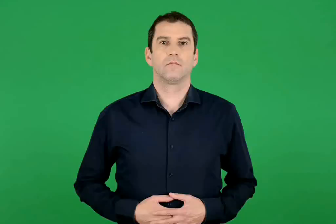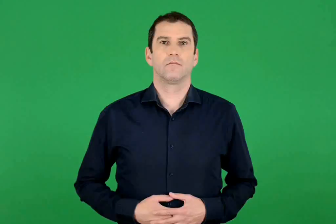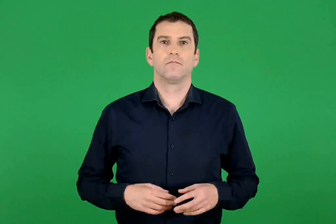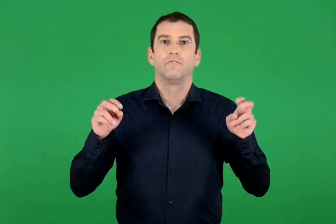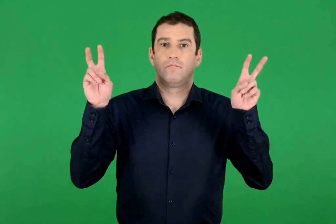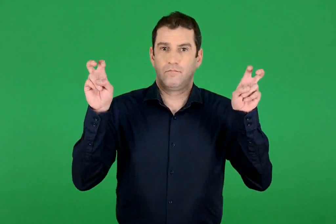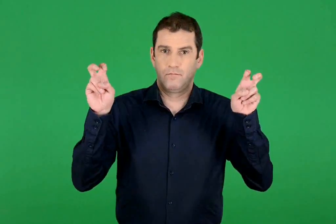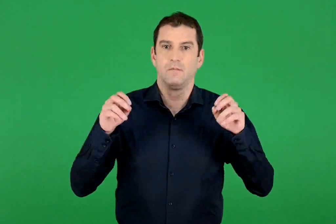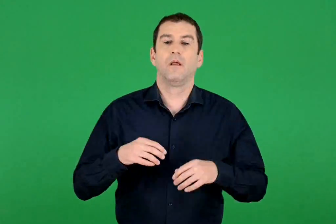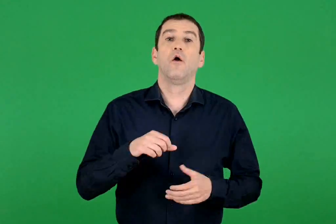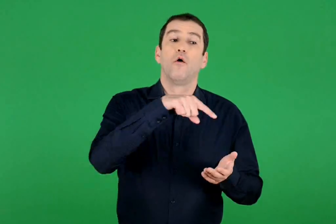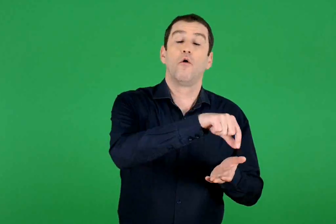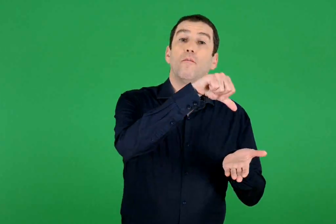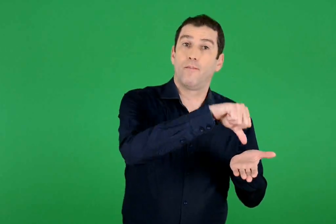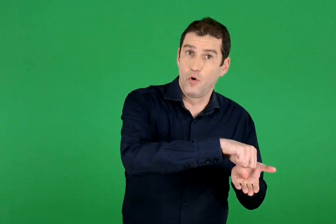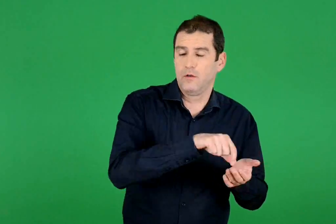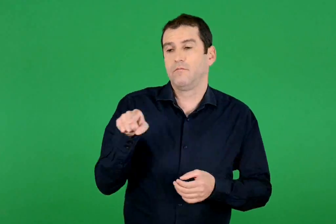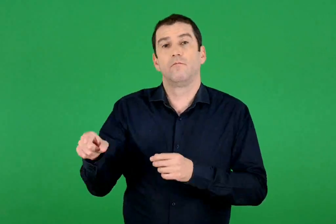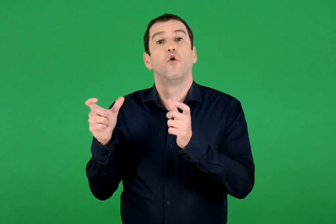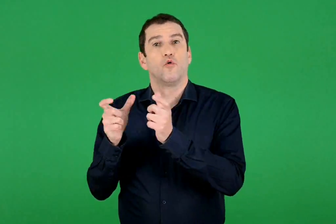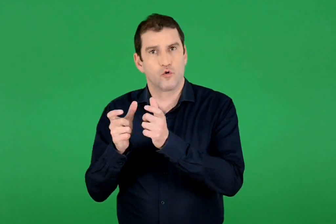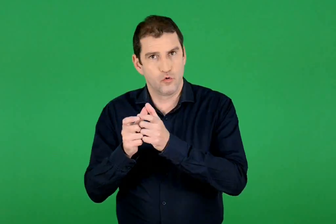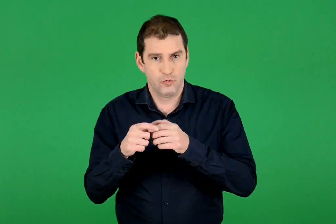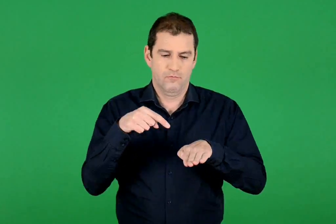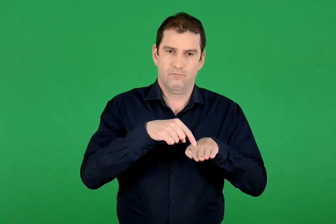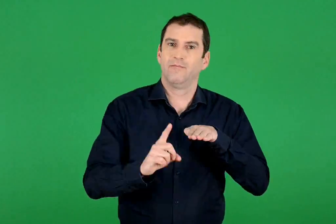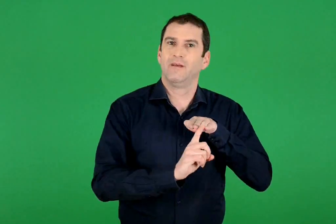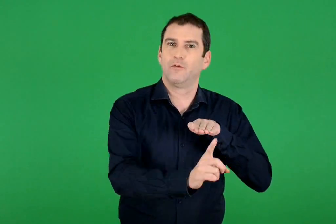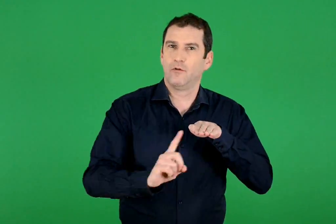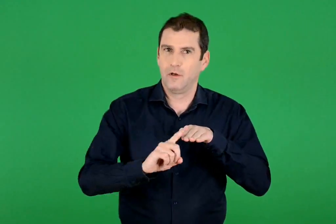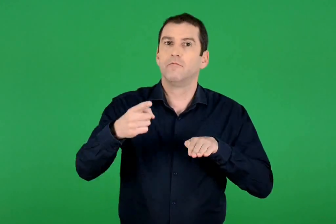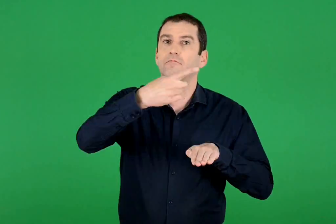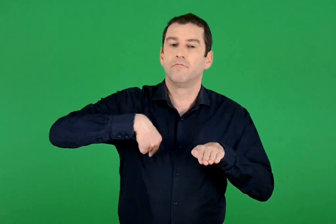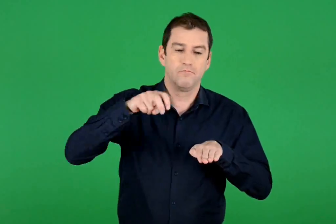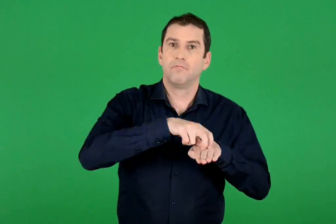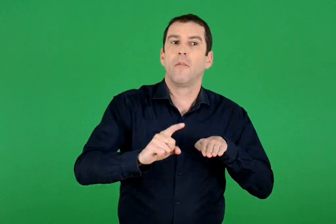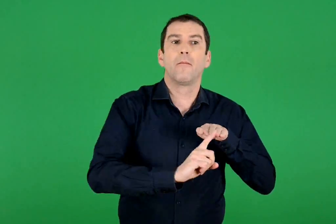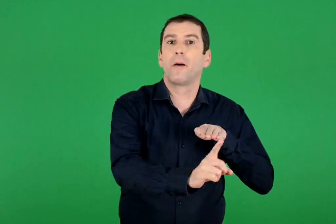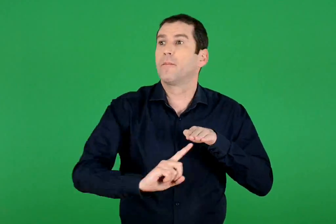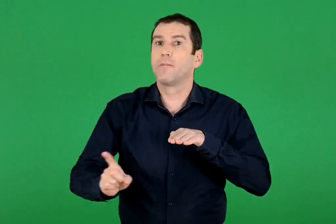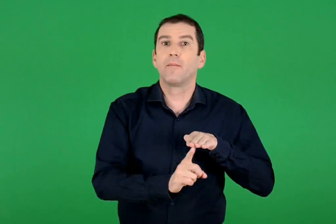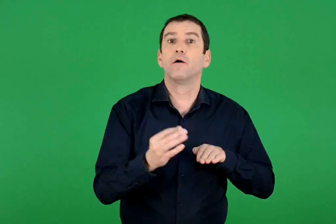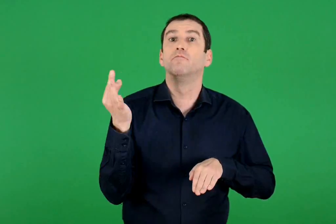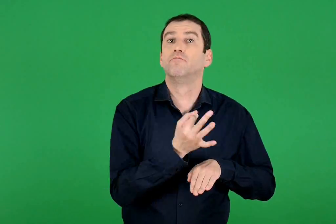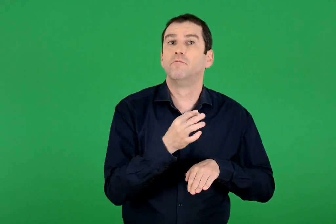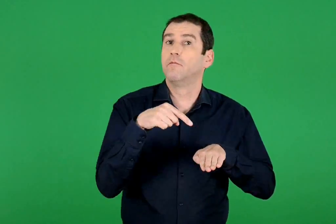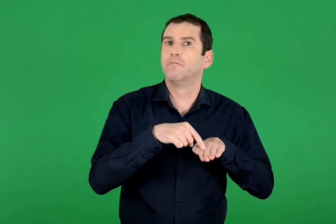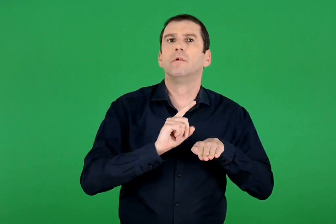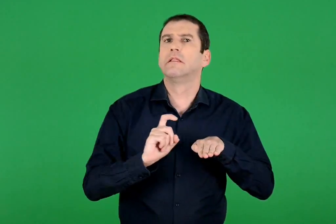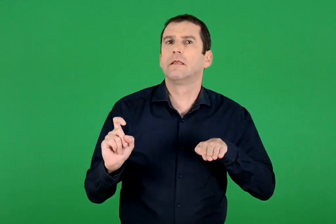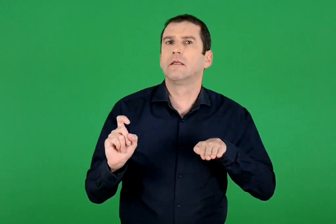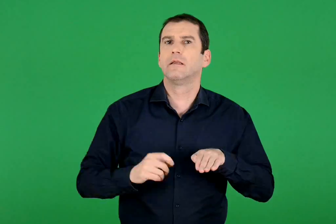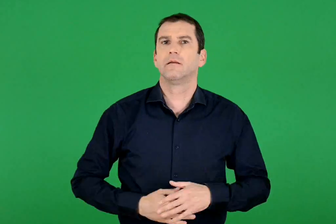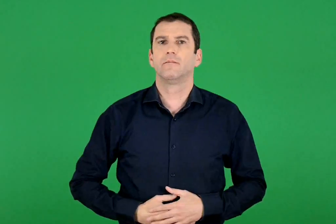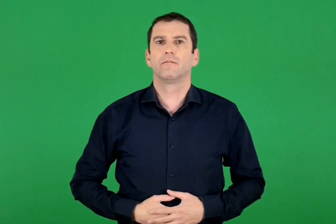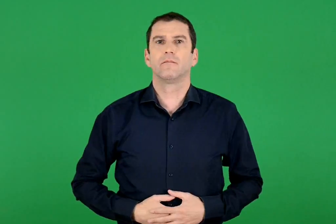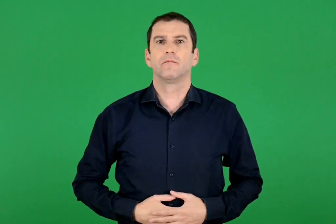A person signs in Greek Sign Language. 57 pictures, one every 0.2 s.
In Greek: ποιο μέσο συγκοινωνίας είναι καταλληλότερο για τις μετακινήσεις μας στην πόλη ή στο χωριό
